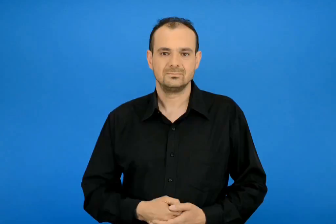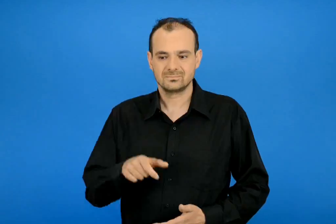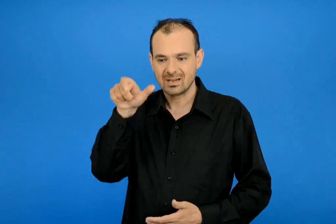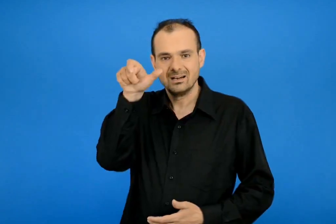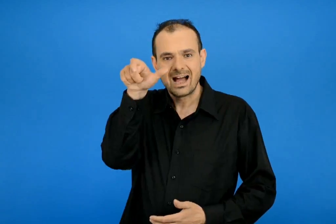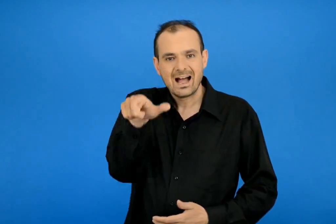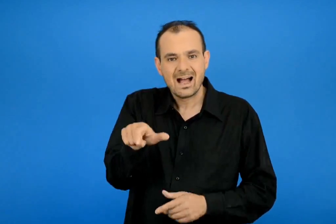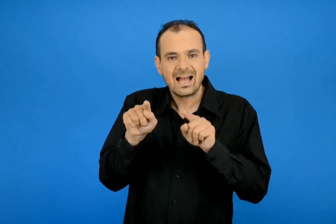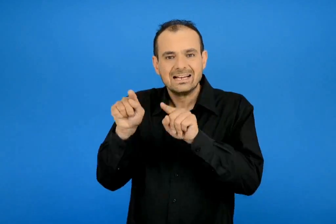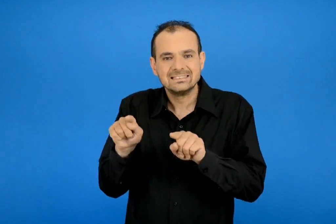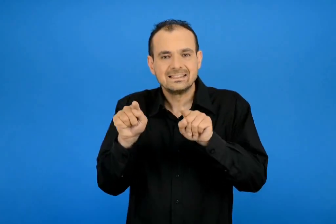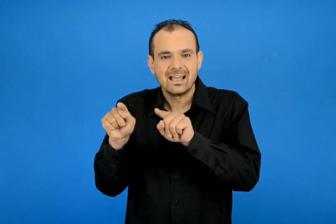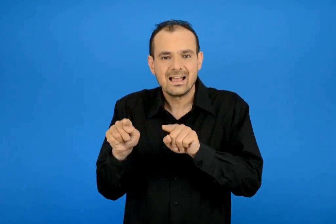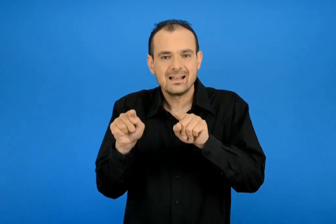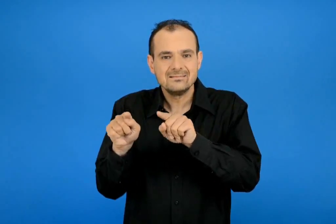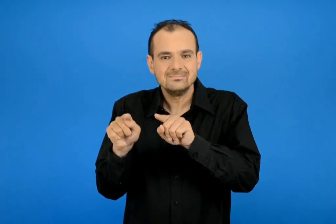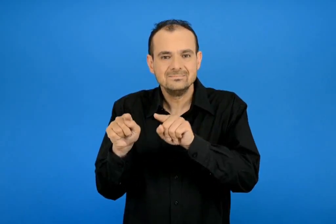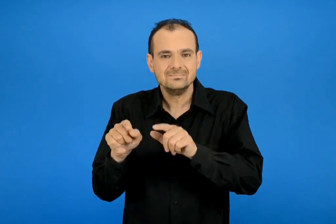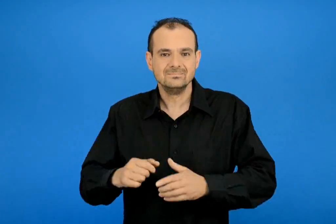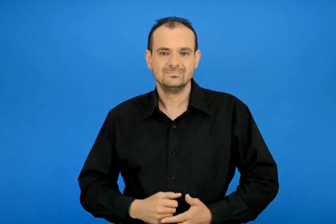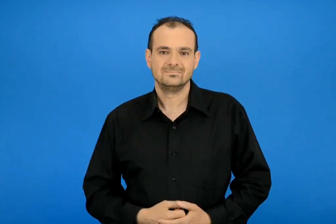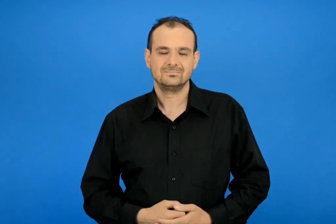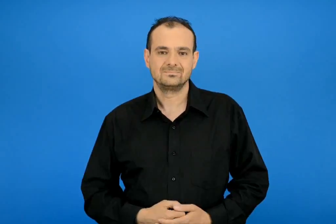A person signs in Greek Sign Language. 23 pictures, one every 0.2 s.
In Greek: κασέτα
